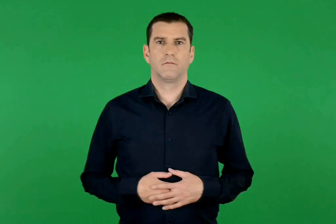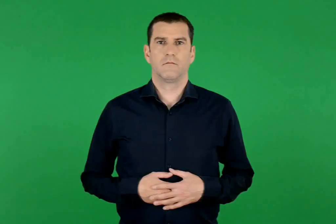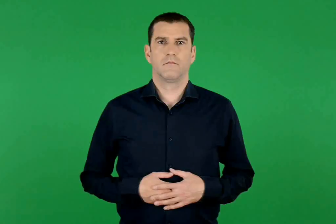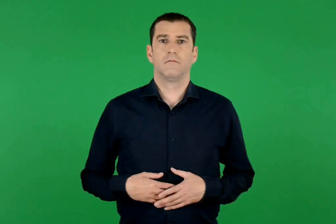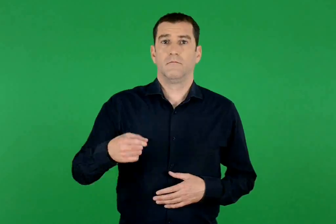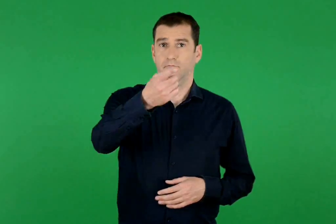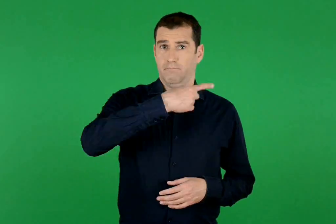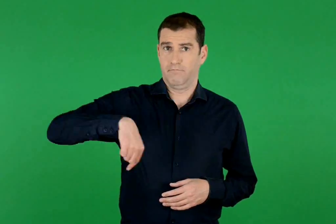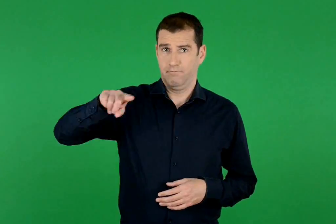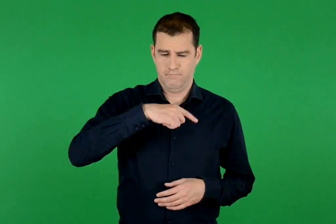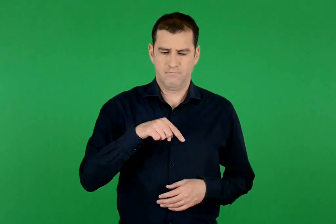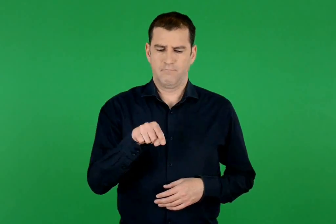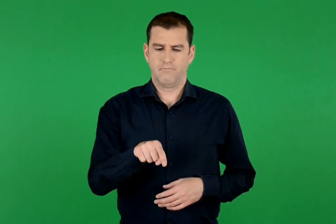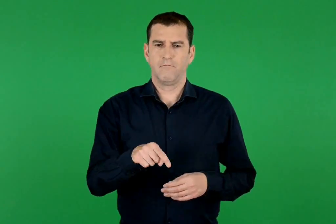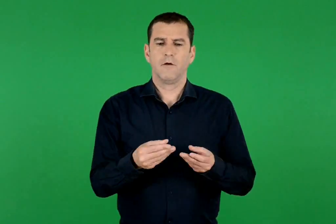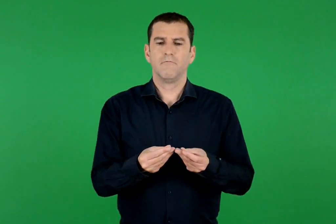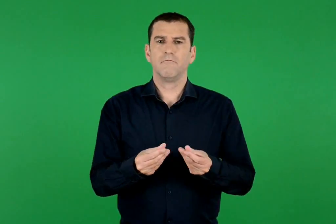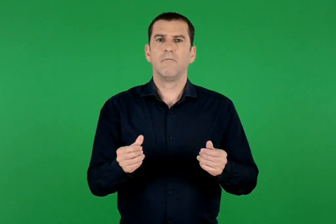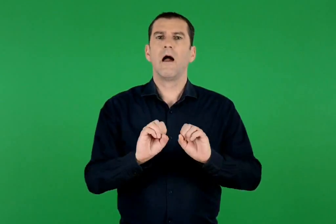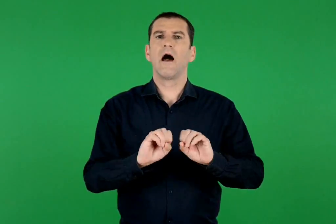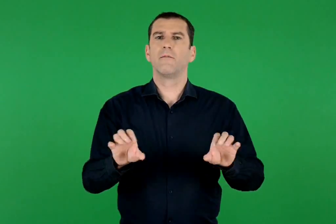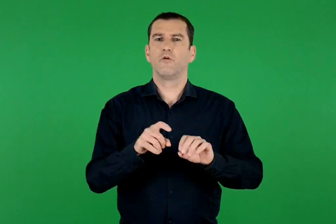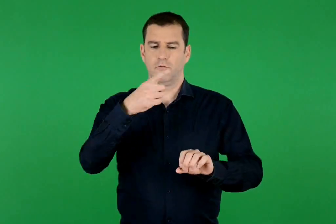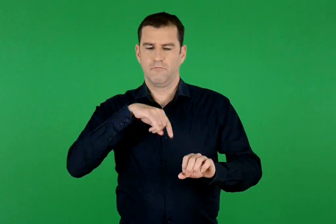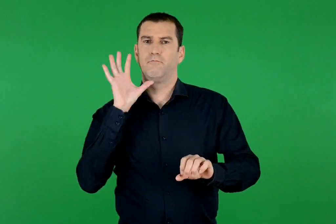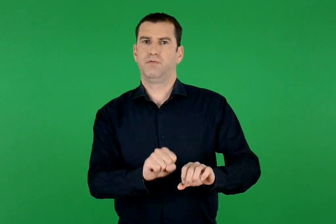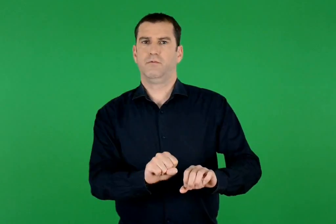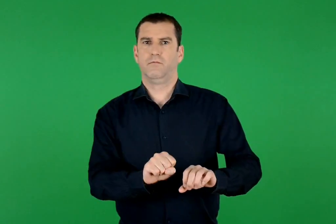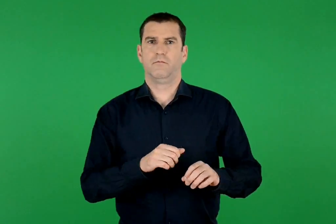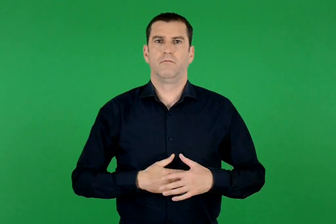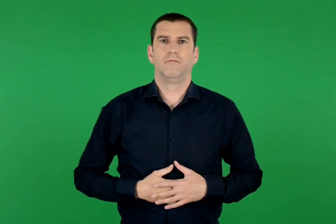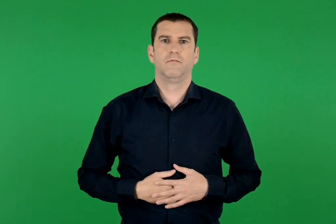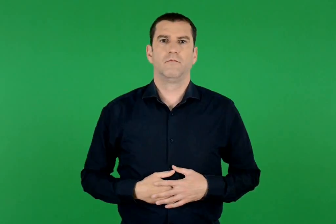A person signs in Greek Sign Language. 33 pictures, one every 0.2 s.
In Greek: βρίσκουμε το μέσο ενημέρωσης που
